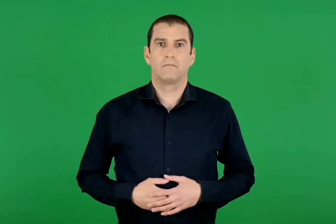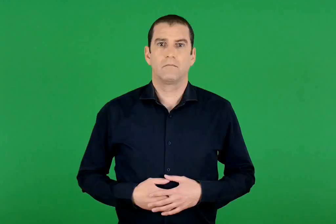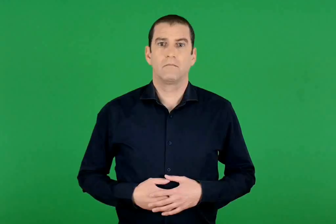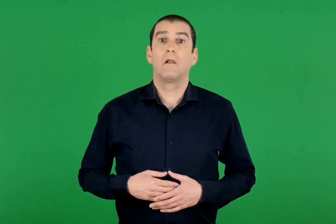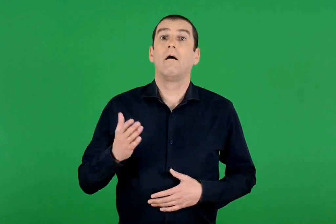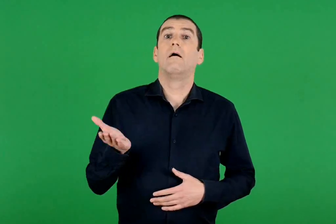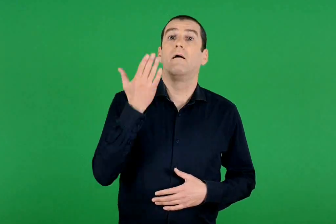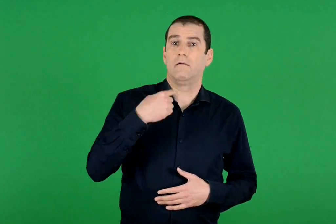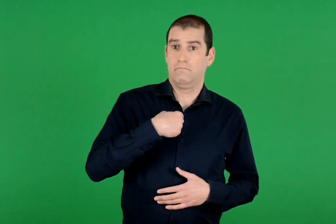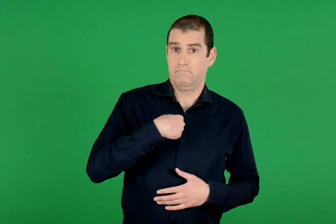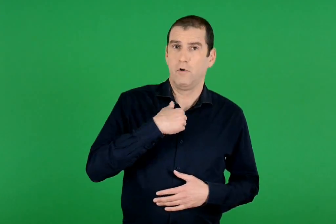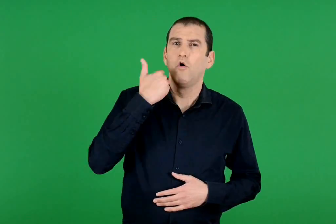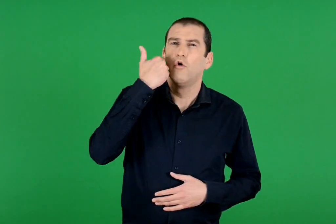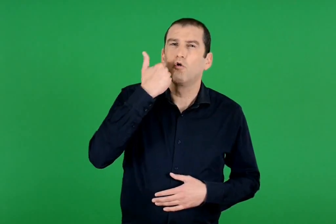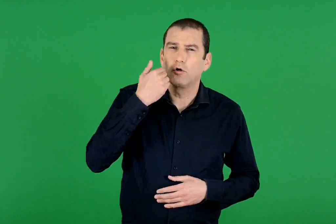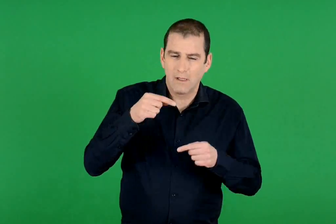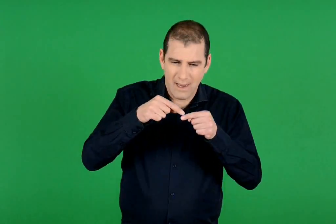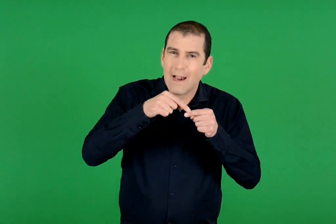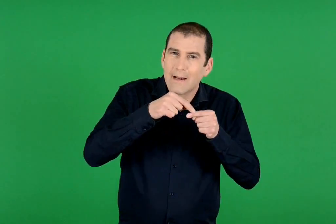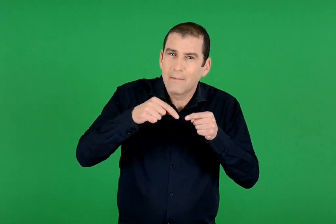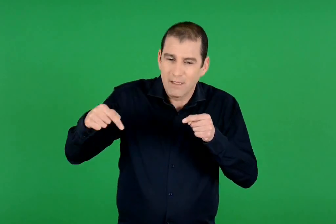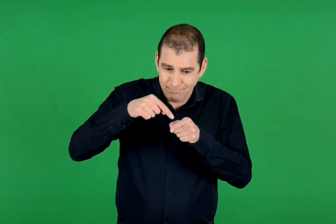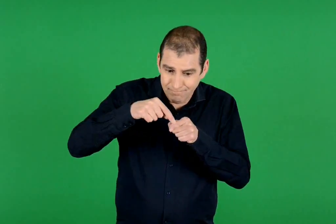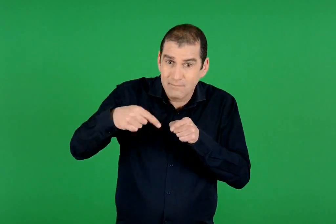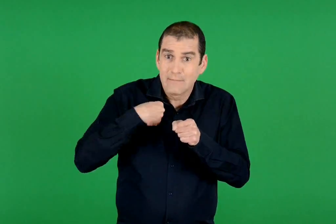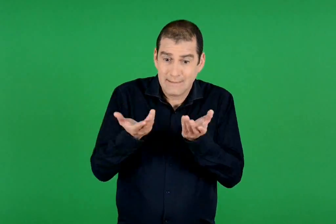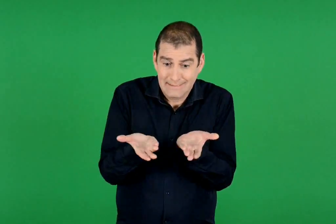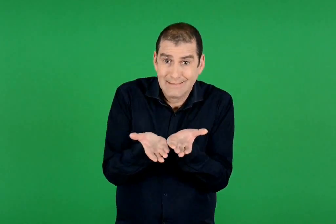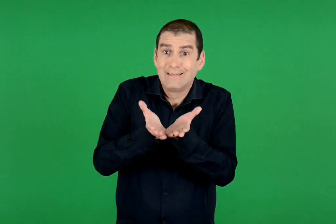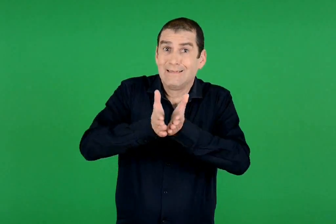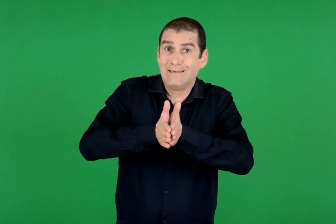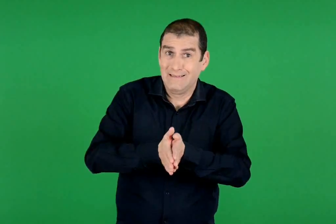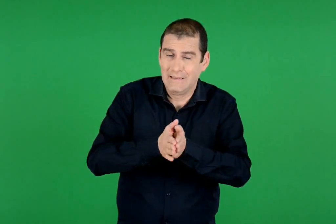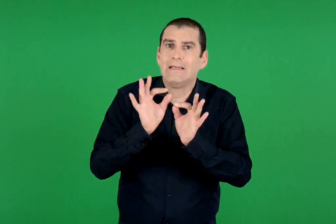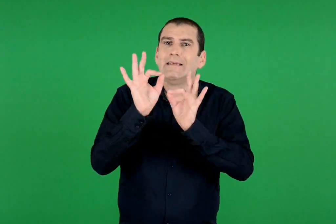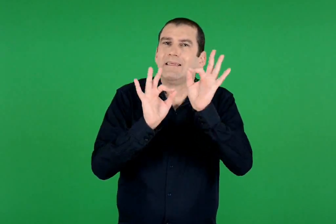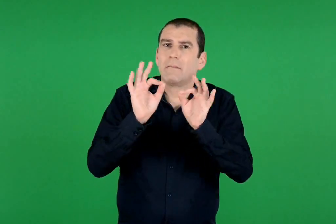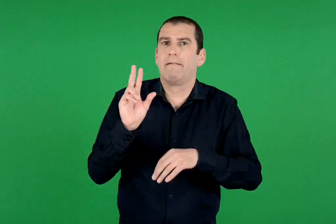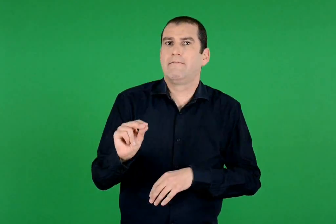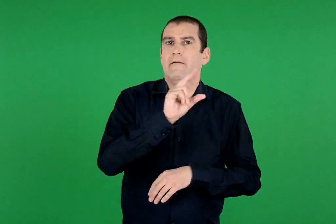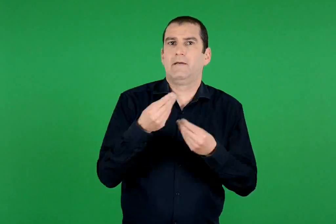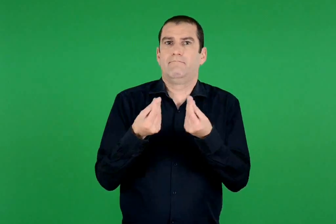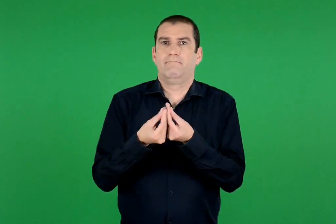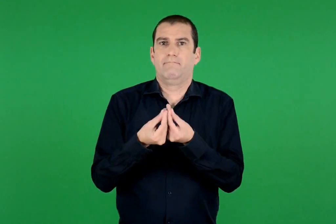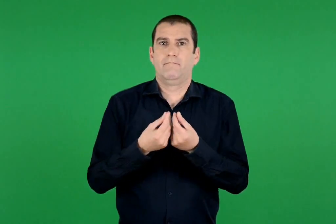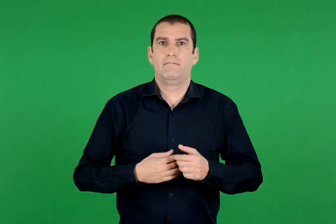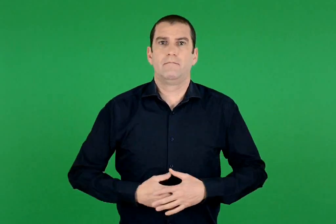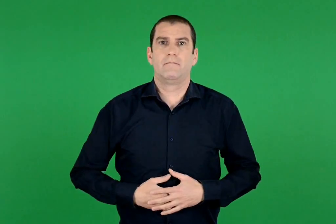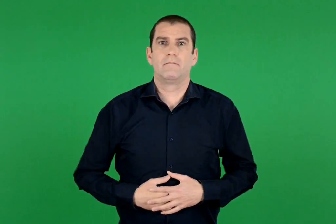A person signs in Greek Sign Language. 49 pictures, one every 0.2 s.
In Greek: αν διπλώσω κατά μήκος της κόκκινης γραμμής , τα σχήματα ταυτίζονται
